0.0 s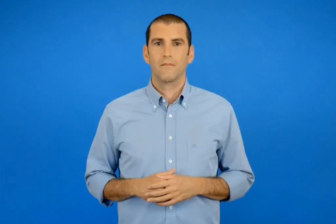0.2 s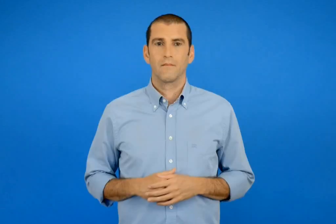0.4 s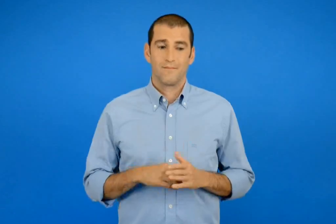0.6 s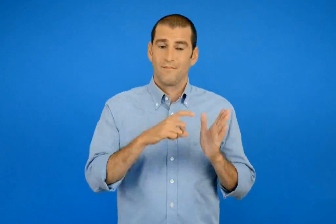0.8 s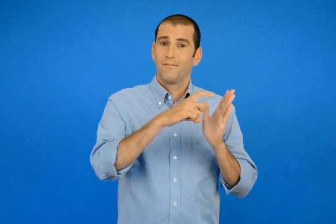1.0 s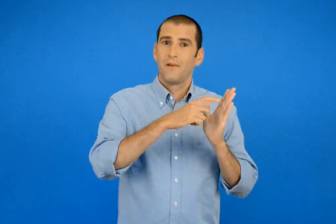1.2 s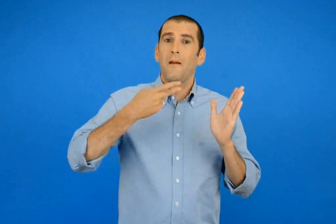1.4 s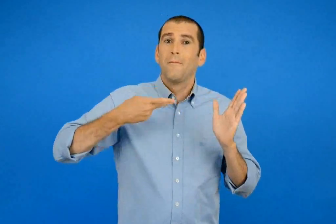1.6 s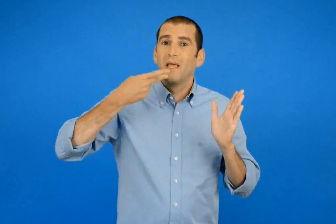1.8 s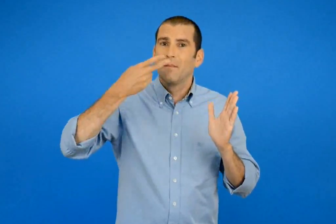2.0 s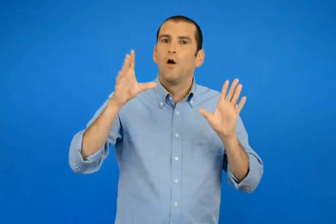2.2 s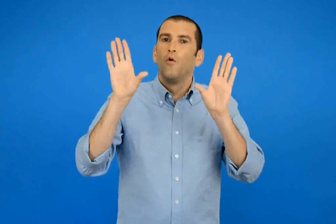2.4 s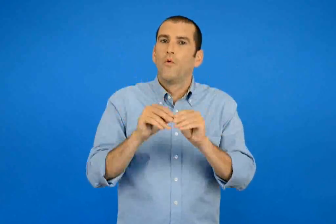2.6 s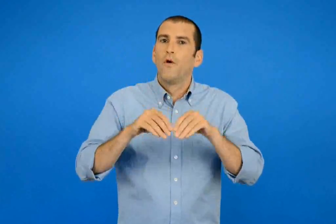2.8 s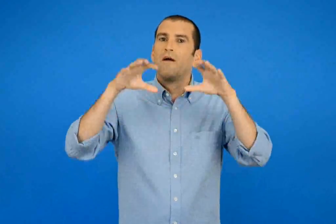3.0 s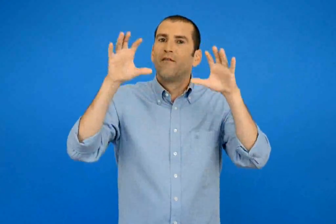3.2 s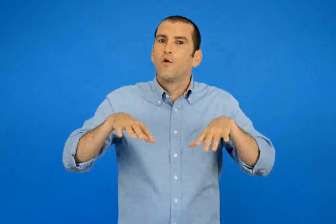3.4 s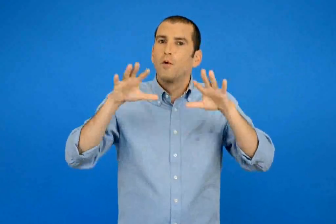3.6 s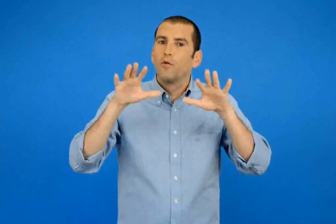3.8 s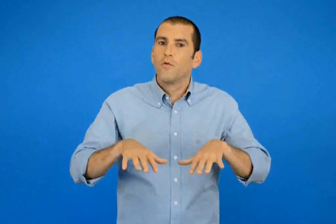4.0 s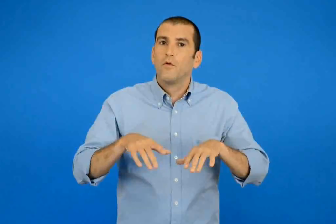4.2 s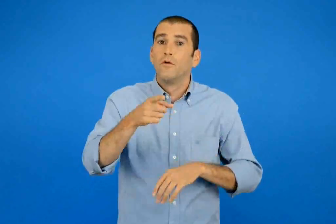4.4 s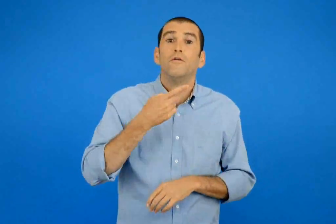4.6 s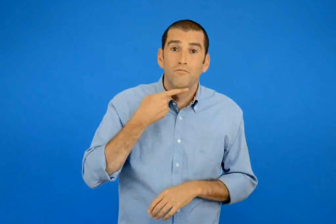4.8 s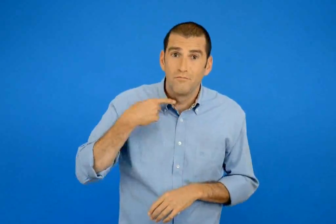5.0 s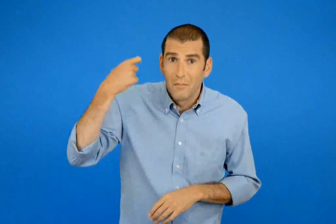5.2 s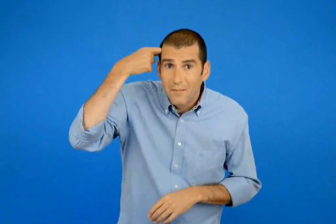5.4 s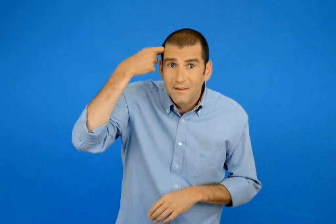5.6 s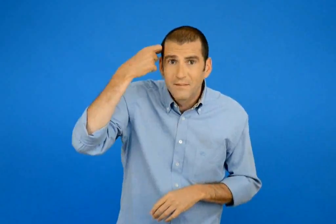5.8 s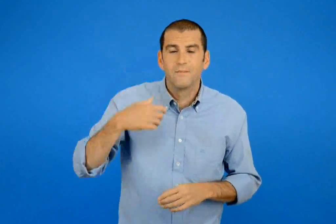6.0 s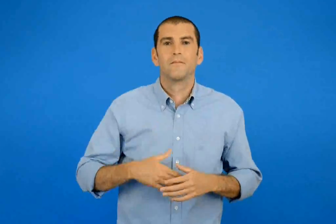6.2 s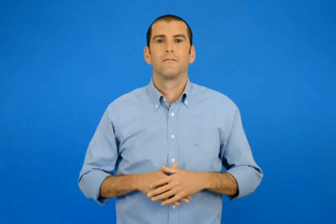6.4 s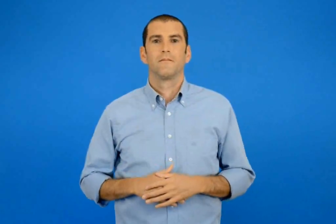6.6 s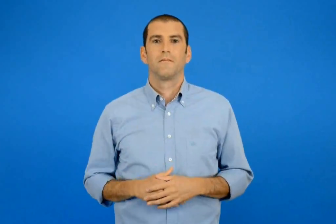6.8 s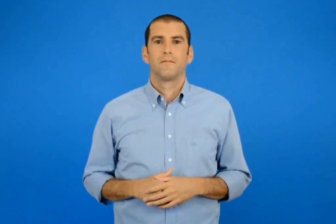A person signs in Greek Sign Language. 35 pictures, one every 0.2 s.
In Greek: σας άρεσε το ποίημα για το φθινόπωρο ;
